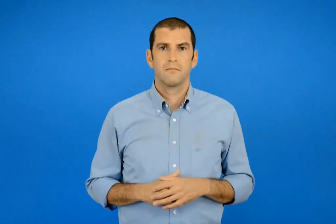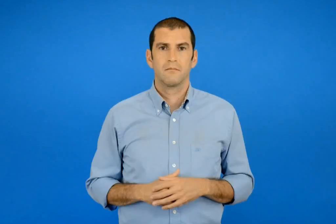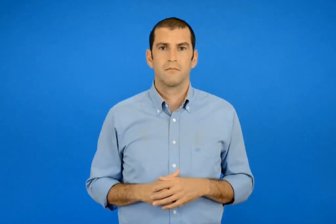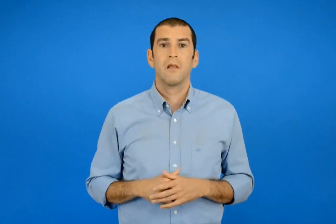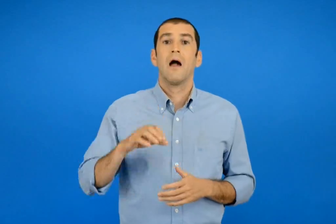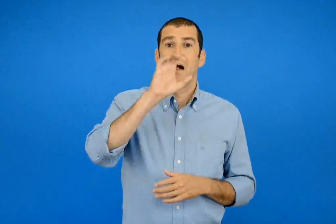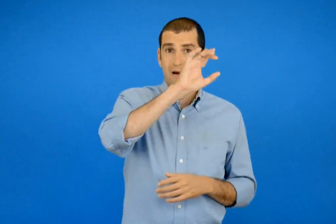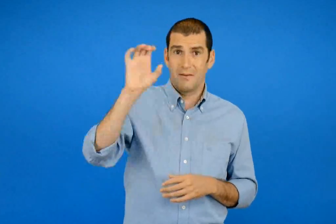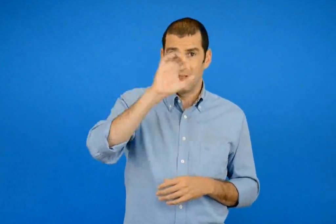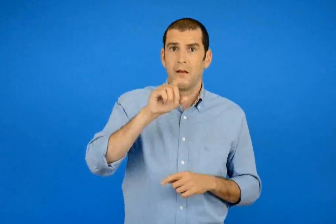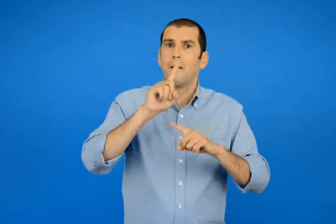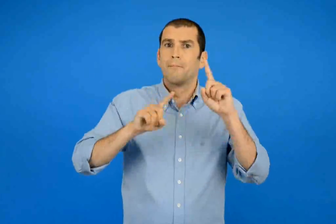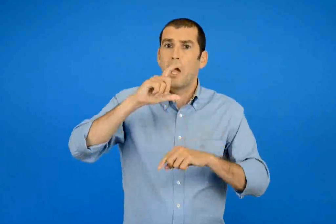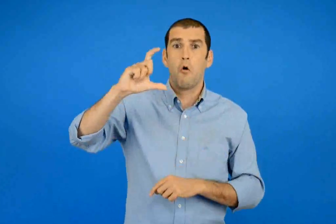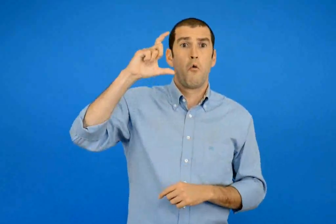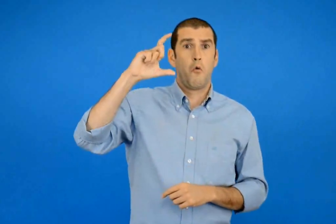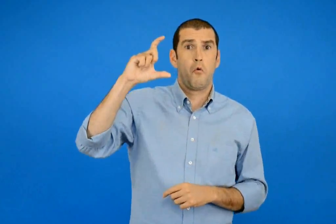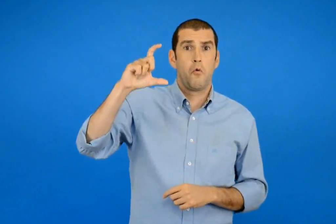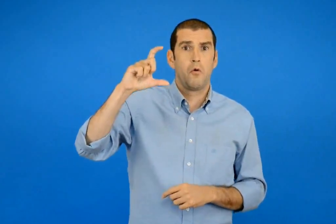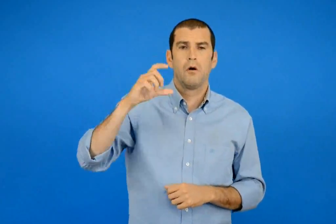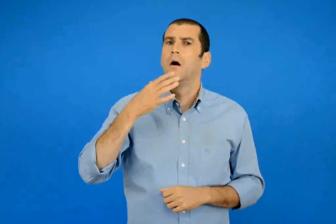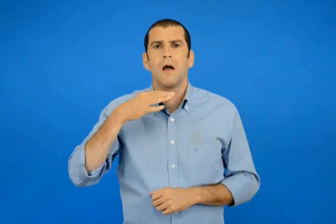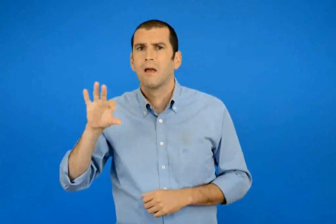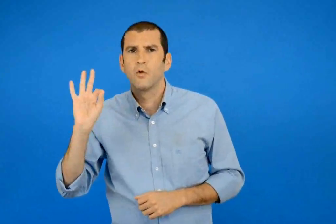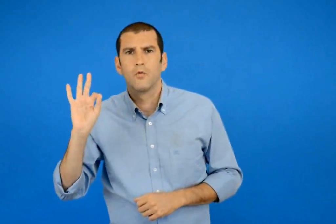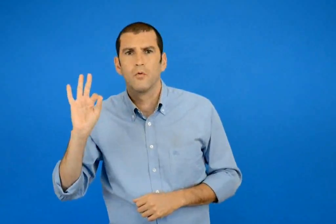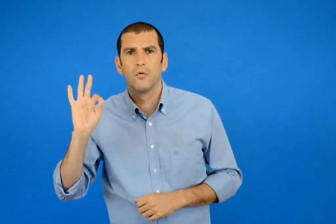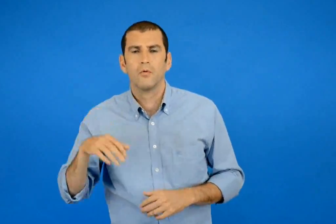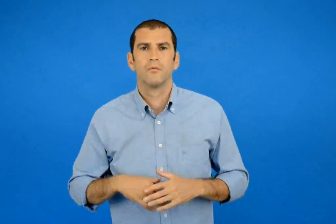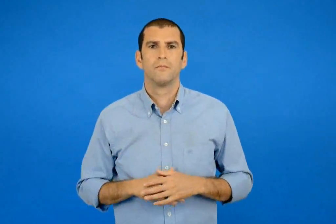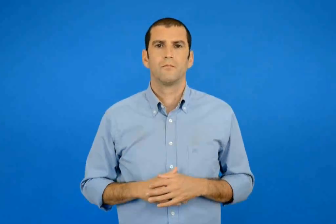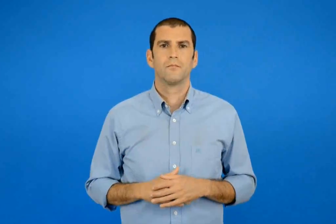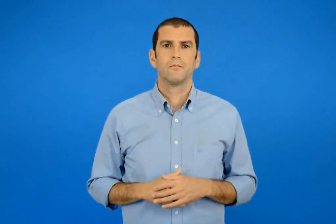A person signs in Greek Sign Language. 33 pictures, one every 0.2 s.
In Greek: ποιά είναι πιο μεγάλα ; γιατί ;
